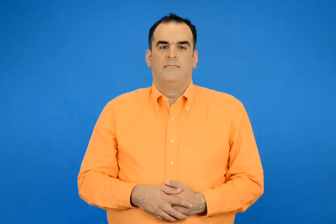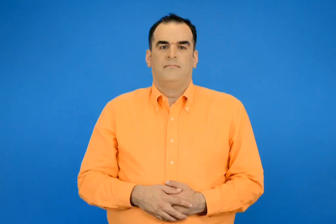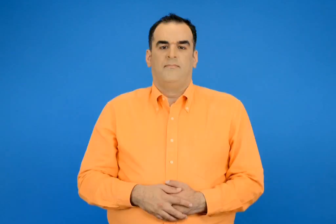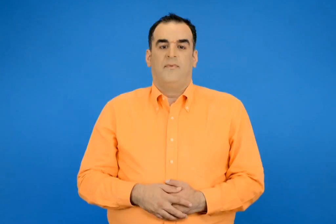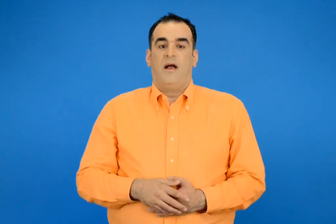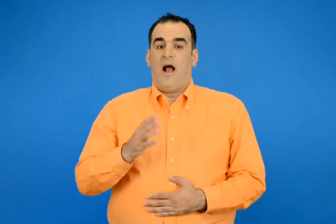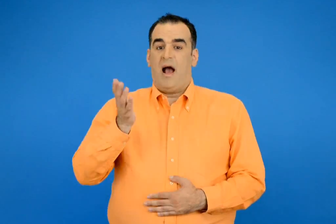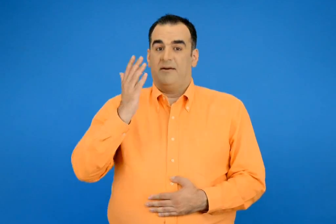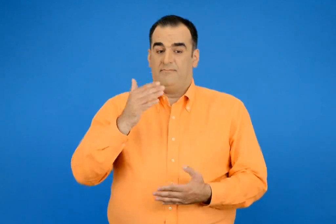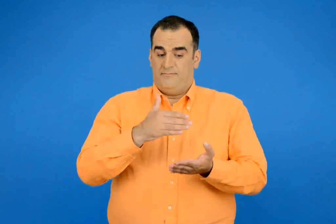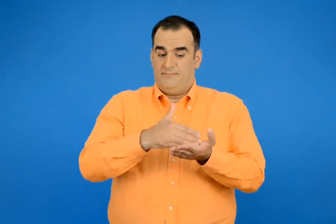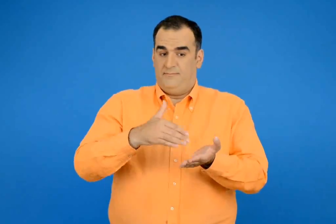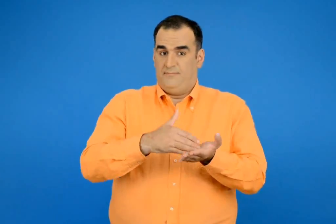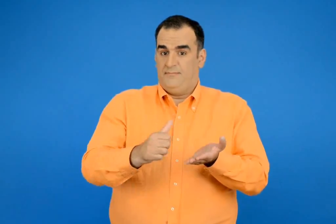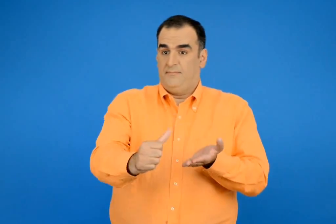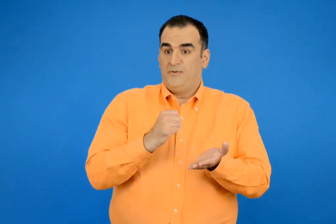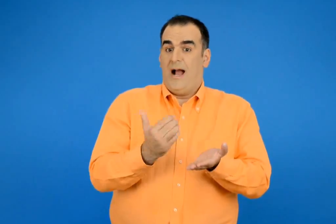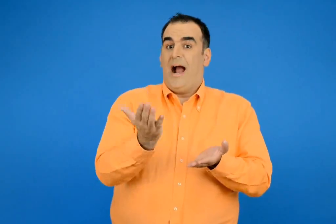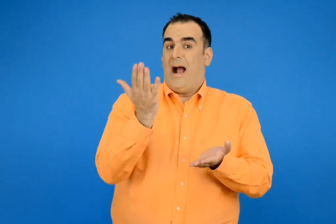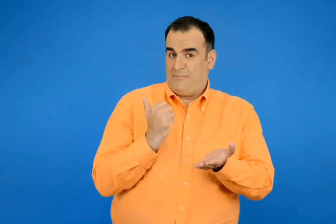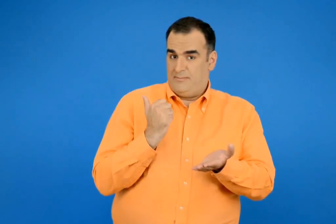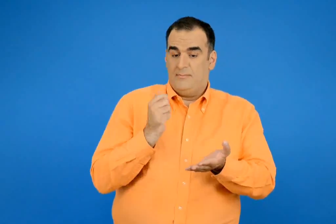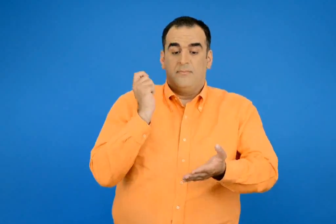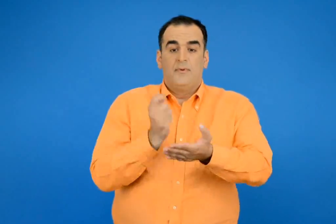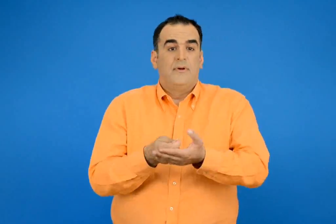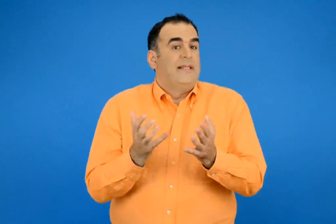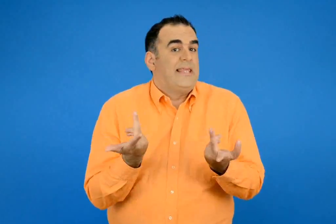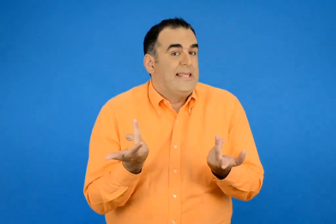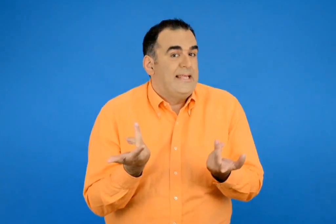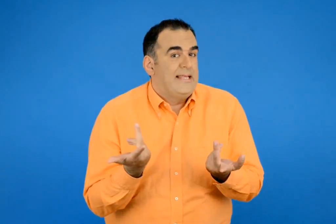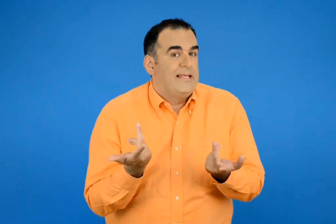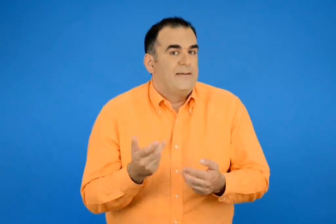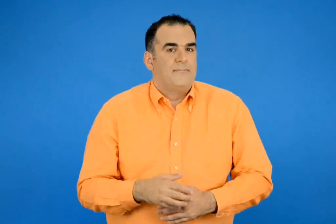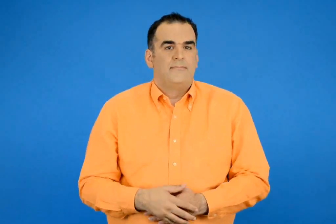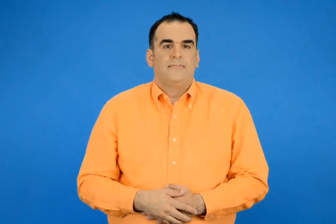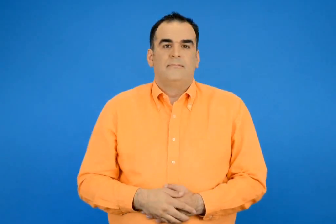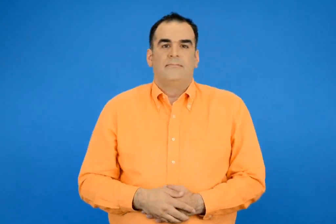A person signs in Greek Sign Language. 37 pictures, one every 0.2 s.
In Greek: τι μπορεί να αγόρασε αν δεν πηρέ καθόλου ρέστα ;
